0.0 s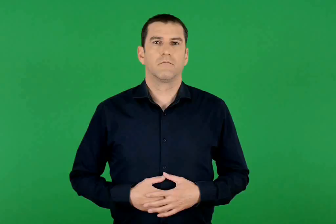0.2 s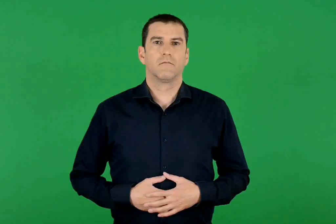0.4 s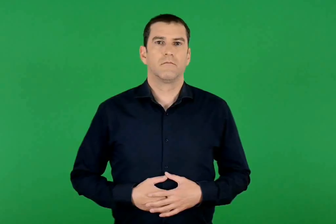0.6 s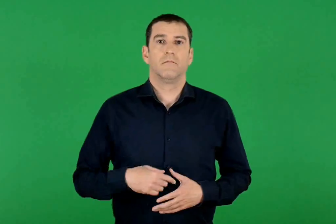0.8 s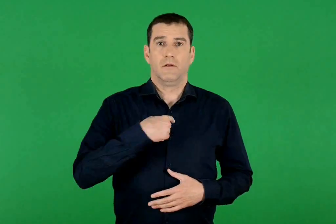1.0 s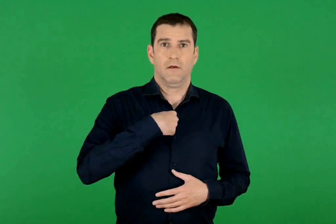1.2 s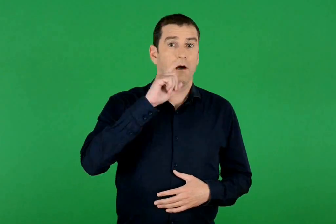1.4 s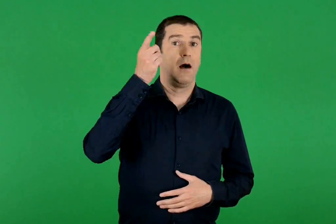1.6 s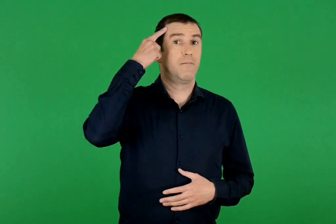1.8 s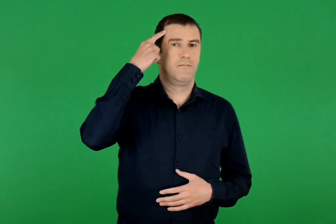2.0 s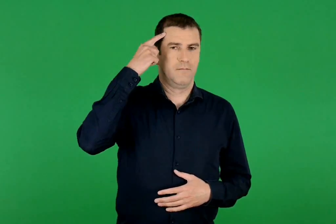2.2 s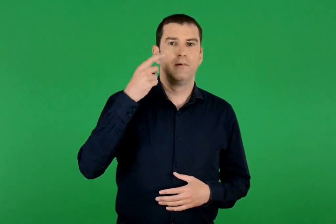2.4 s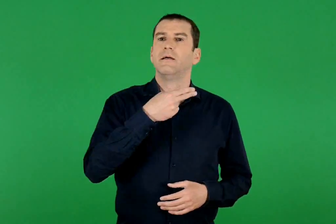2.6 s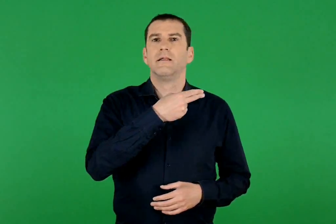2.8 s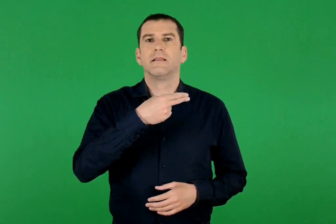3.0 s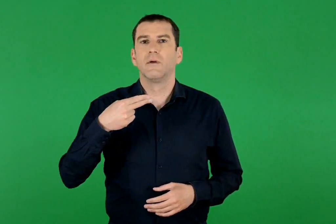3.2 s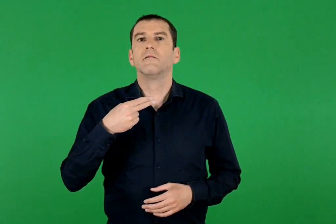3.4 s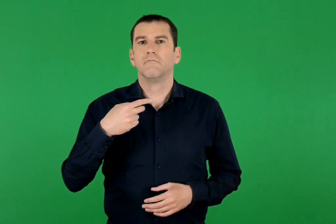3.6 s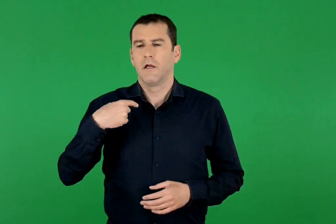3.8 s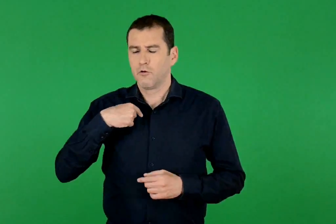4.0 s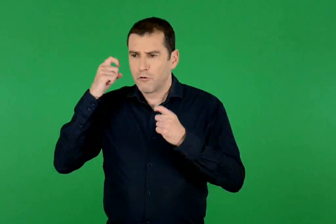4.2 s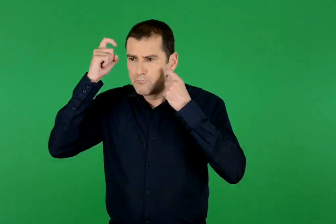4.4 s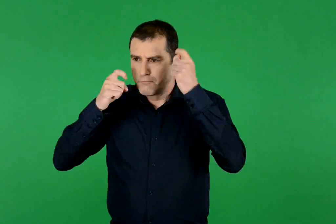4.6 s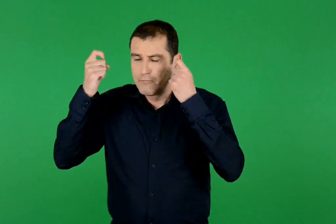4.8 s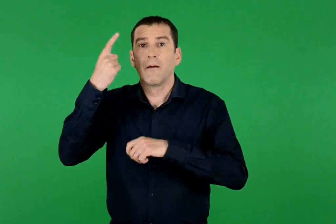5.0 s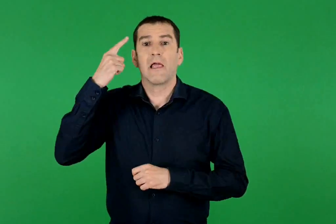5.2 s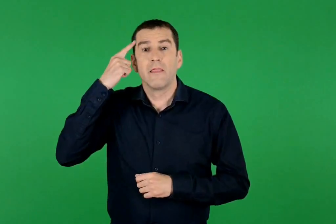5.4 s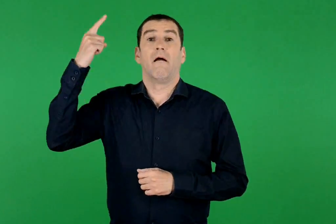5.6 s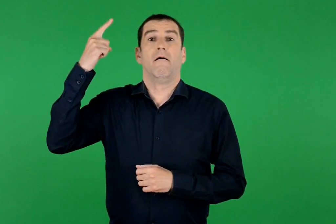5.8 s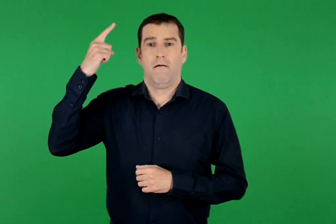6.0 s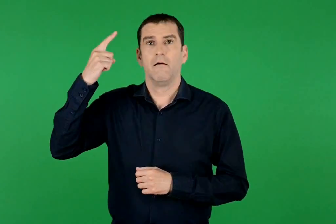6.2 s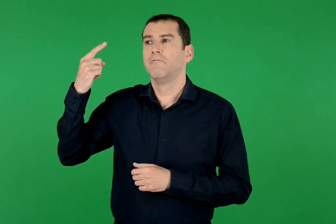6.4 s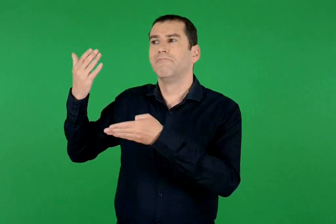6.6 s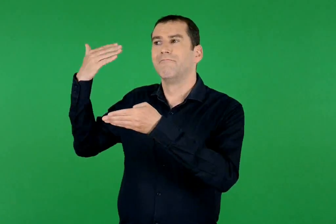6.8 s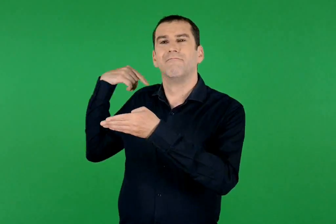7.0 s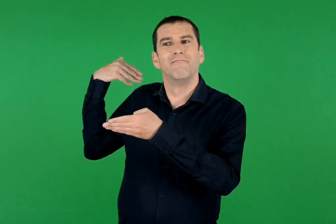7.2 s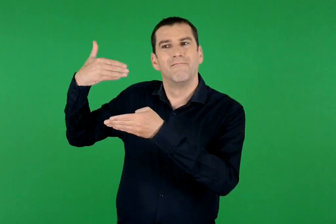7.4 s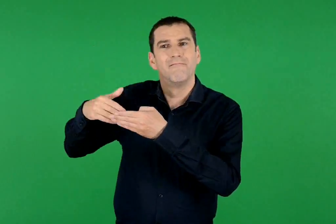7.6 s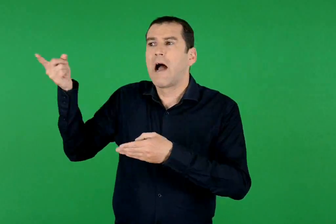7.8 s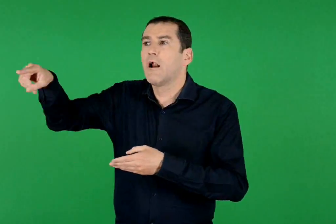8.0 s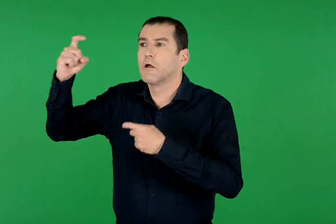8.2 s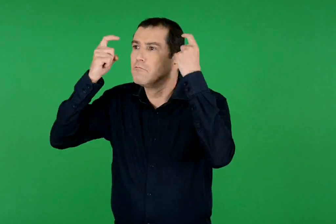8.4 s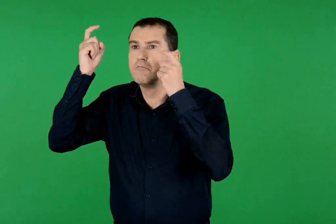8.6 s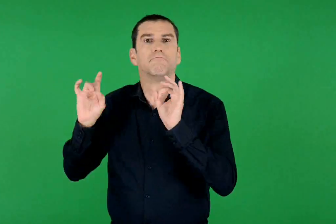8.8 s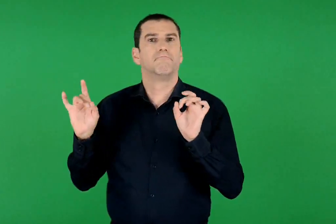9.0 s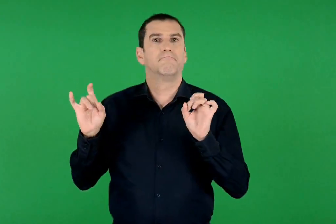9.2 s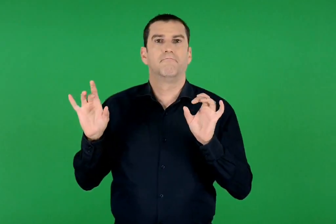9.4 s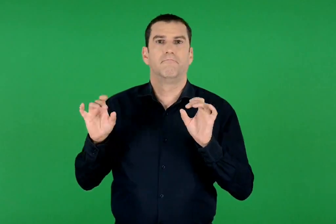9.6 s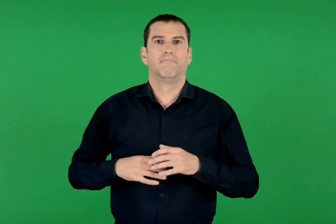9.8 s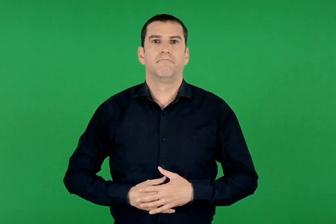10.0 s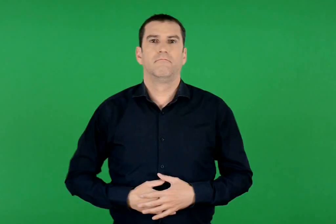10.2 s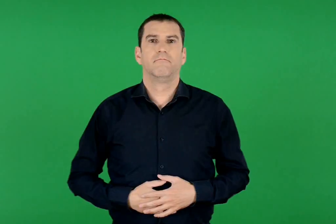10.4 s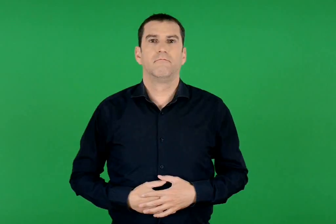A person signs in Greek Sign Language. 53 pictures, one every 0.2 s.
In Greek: επινοώ: σκέφτομαι μια ιδέα που κανένας άλλος δεν είχε σκεφτεί πριν από μένα
